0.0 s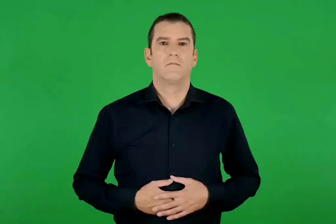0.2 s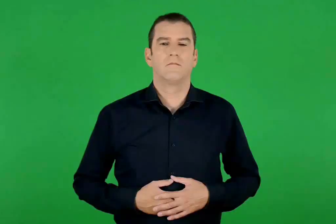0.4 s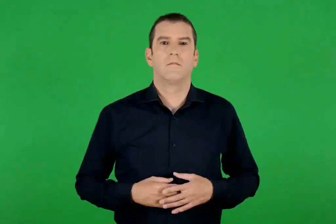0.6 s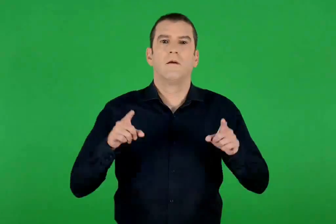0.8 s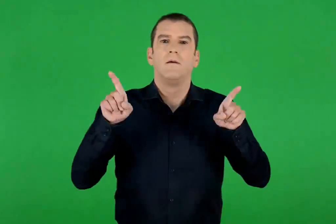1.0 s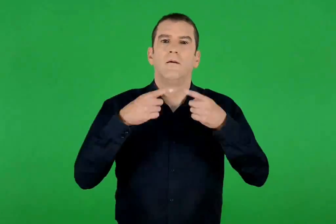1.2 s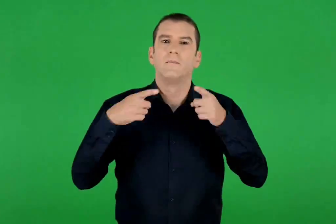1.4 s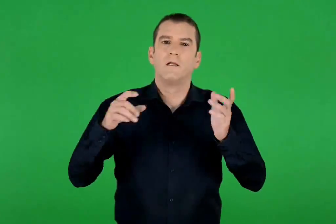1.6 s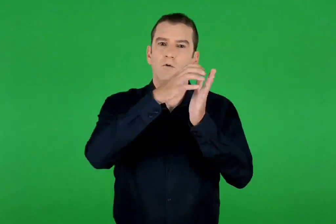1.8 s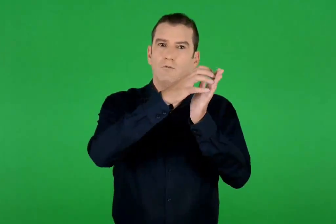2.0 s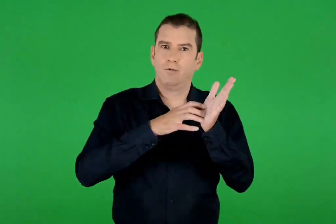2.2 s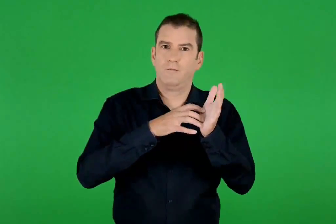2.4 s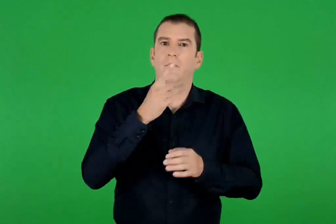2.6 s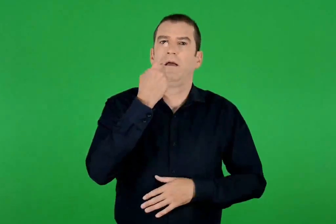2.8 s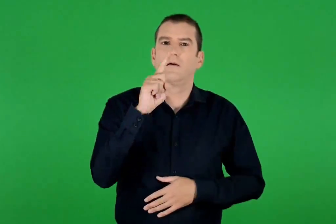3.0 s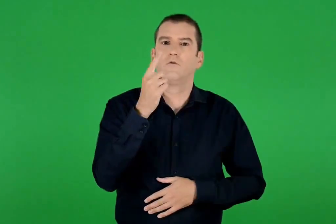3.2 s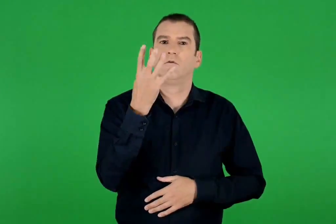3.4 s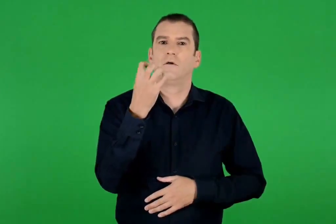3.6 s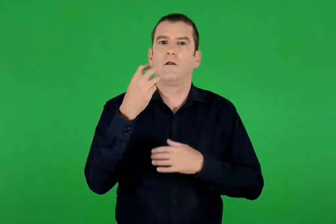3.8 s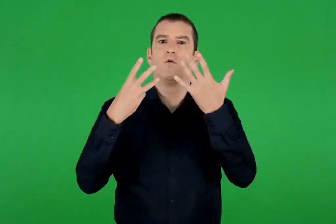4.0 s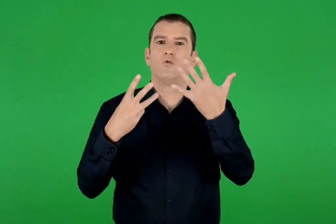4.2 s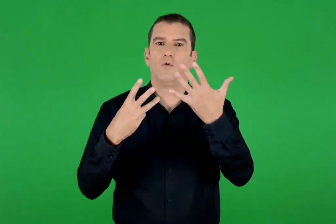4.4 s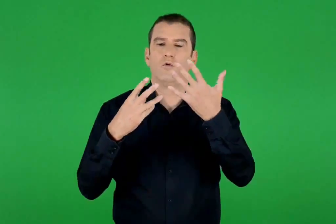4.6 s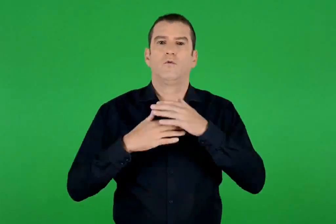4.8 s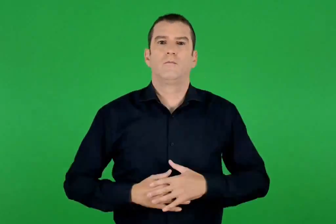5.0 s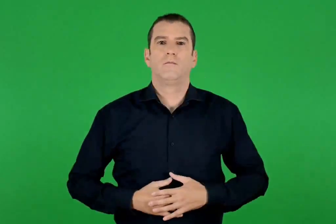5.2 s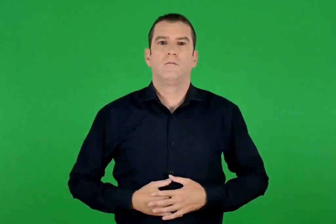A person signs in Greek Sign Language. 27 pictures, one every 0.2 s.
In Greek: ψαλμός 148
